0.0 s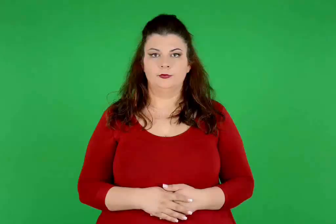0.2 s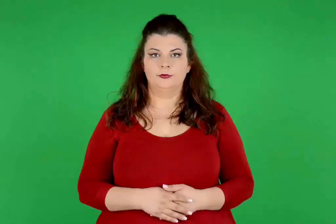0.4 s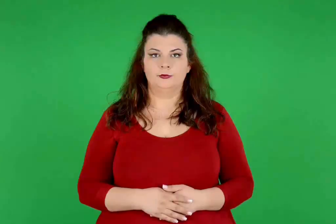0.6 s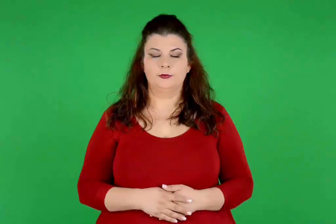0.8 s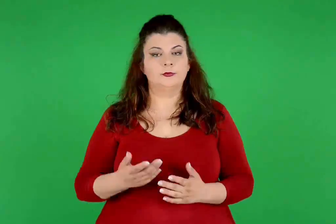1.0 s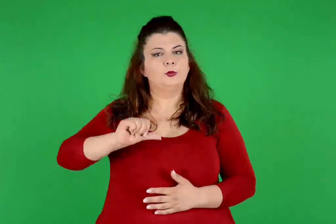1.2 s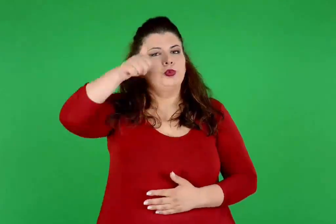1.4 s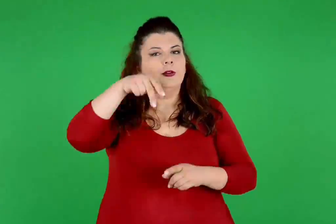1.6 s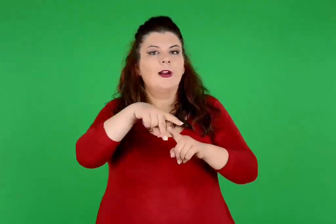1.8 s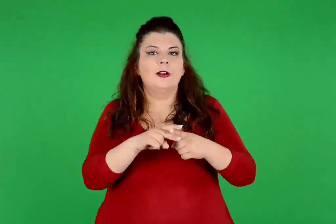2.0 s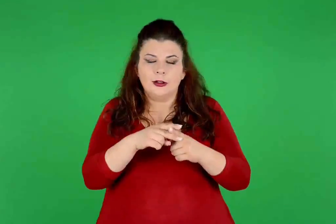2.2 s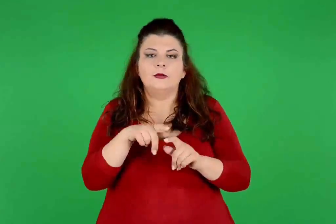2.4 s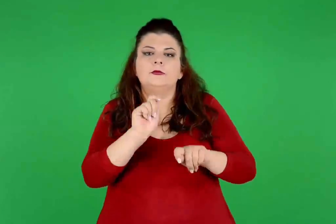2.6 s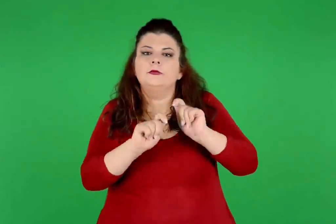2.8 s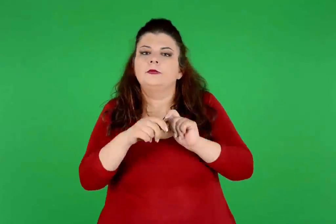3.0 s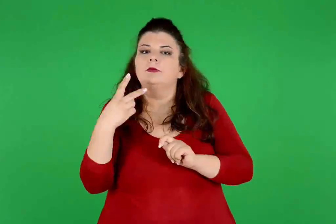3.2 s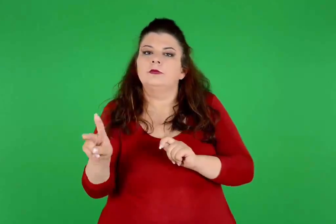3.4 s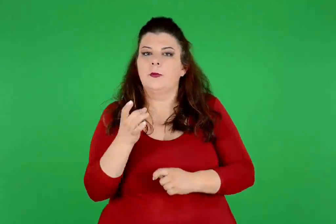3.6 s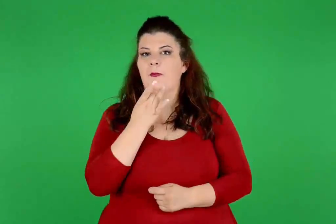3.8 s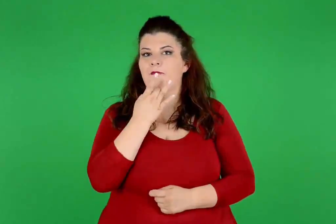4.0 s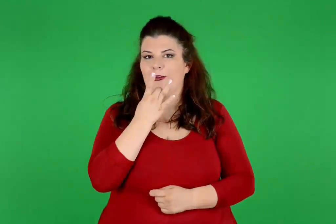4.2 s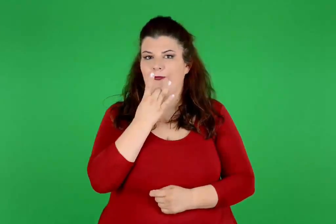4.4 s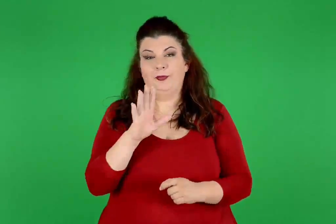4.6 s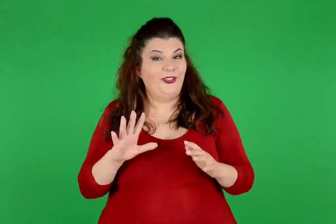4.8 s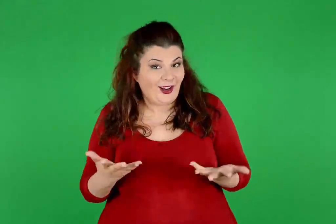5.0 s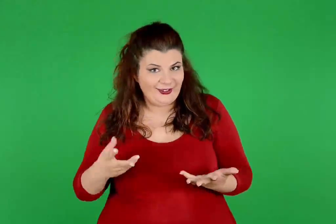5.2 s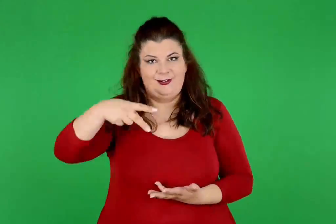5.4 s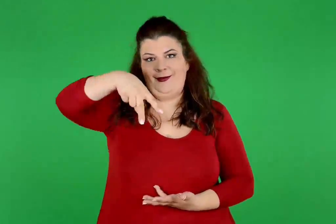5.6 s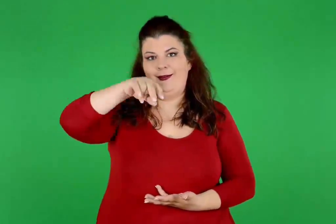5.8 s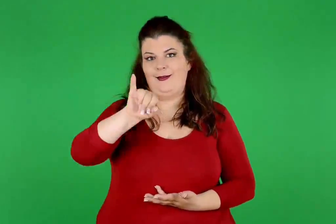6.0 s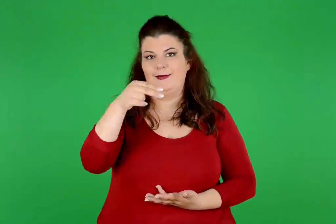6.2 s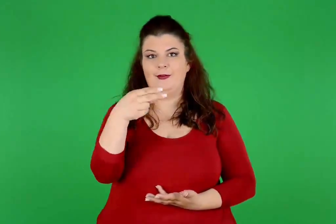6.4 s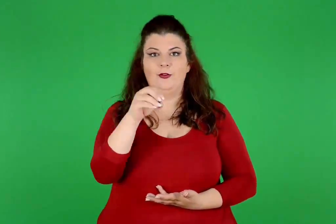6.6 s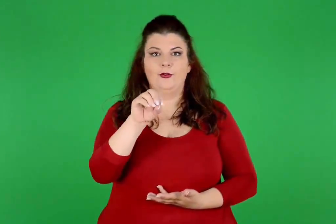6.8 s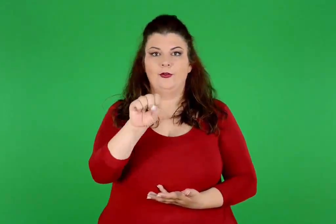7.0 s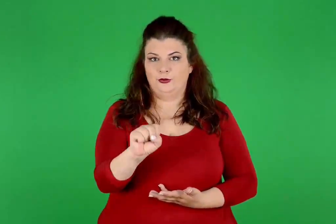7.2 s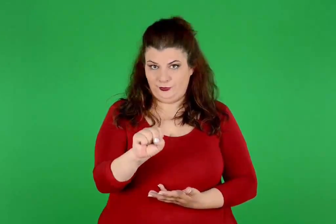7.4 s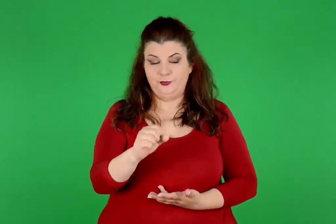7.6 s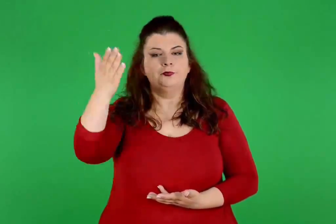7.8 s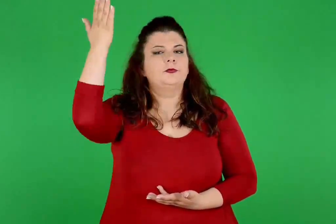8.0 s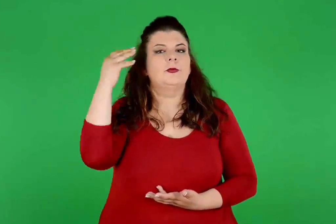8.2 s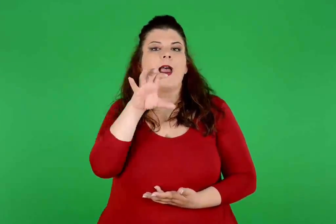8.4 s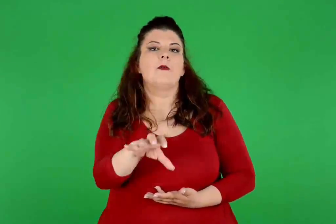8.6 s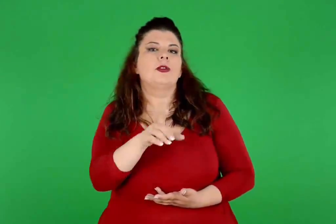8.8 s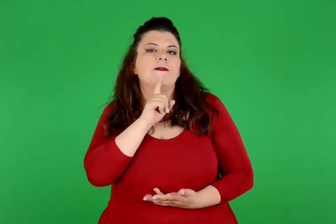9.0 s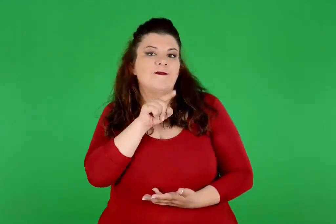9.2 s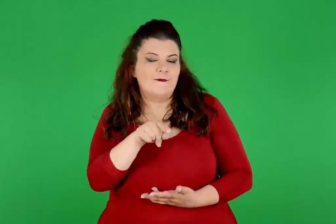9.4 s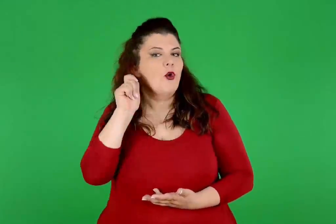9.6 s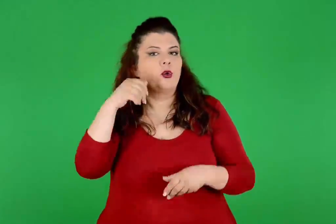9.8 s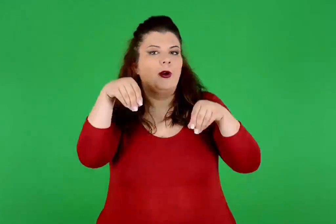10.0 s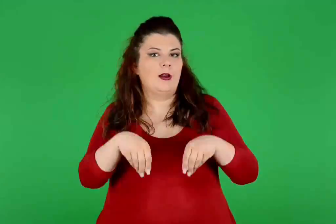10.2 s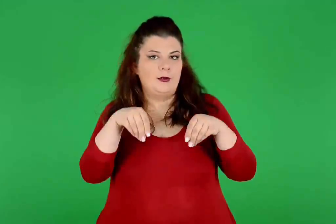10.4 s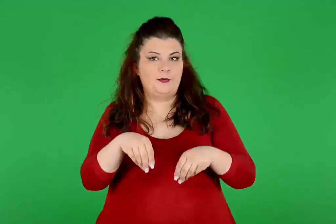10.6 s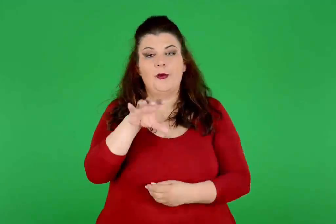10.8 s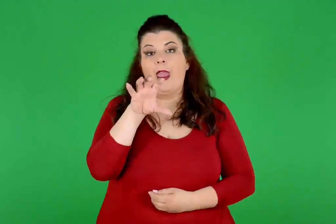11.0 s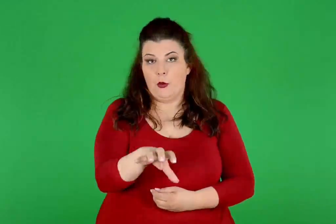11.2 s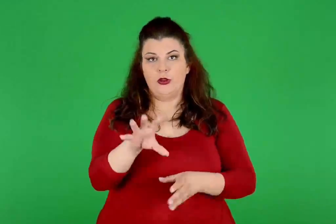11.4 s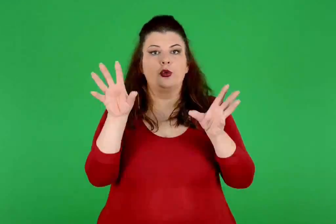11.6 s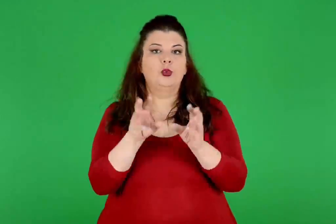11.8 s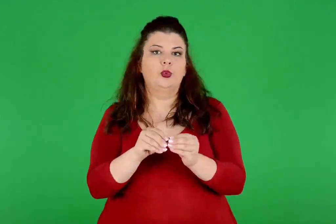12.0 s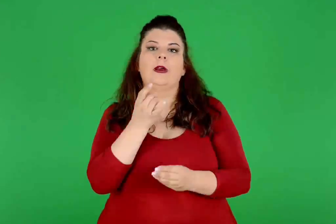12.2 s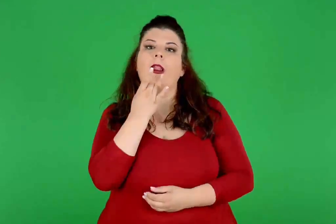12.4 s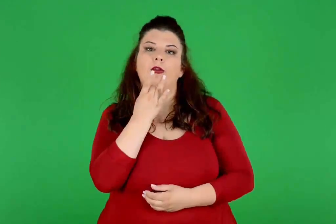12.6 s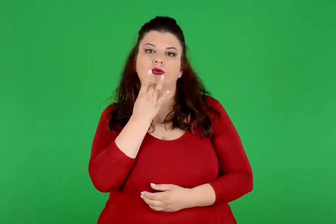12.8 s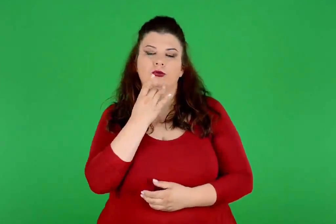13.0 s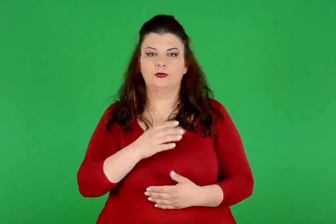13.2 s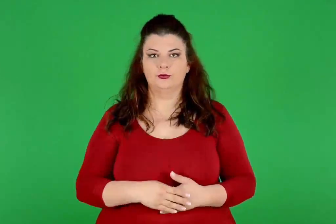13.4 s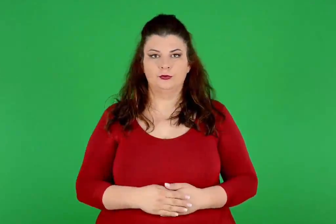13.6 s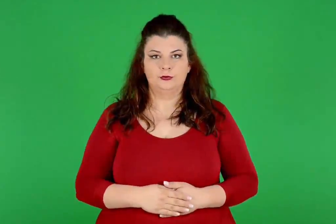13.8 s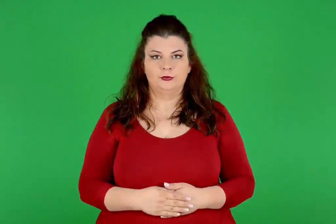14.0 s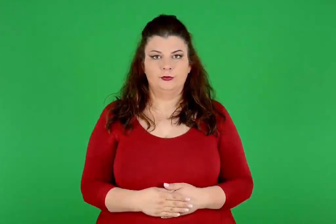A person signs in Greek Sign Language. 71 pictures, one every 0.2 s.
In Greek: επειδή τα πρώτα εργαλεία τους ήταν από πέτρα λίθο , την πρώτη αυτή εποχή την ονομάζουμε εποχή του λίθου
